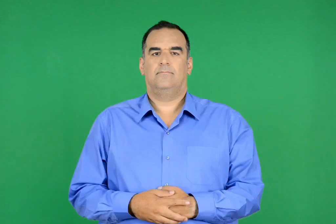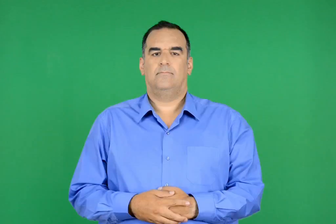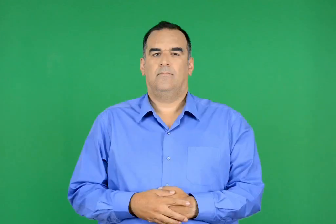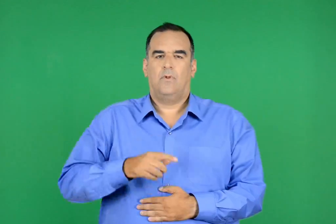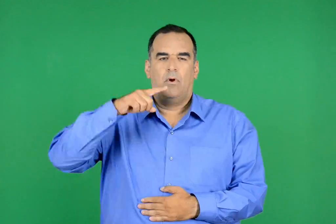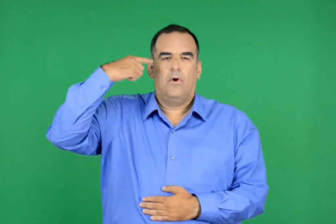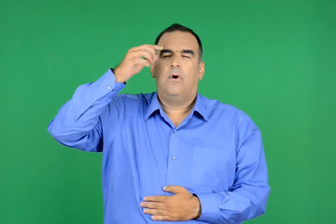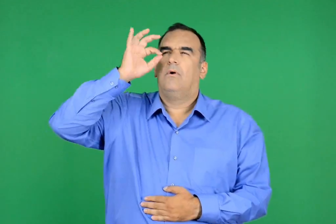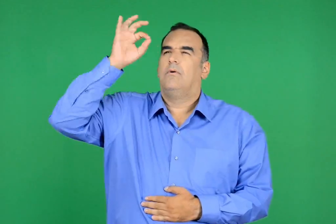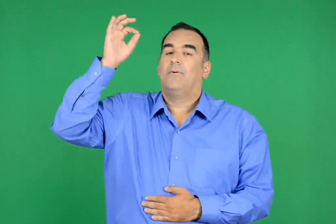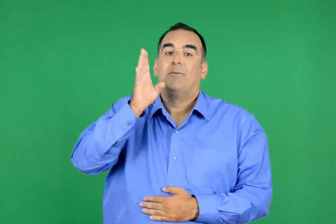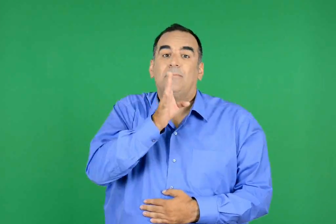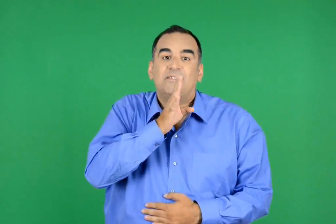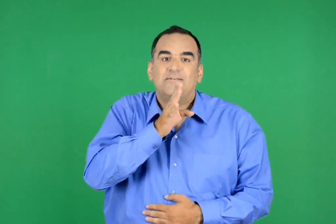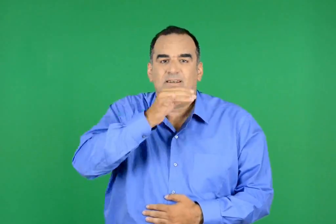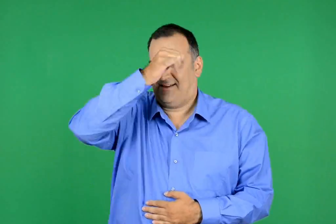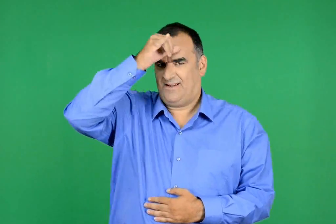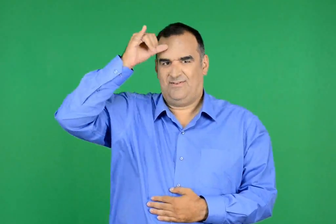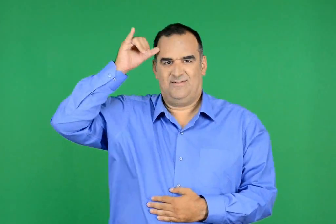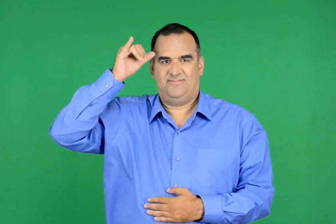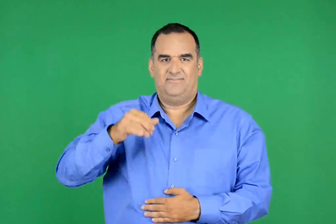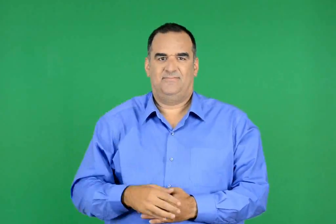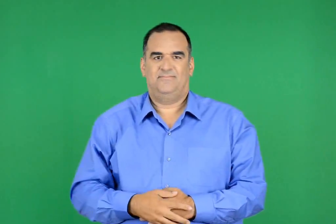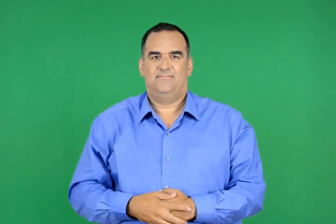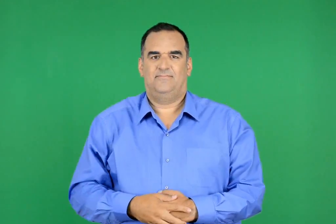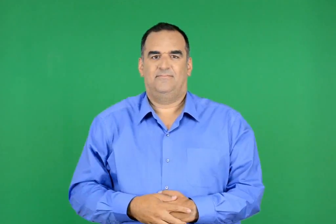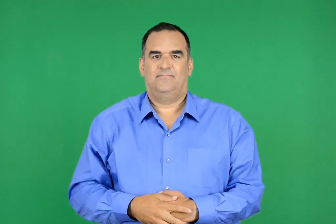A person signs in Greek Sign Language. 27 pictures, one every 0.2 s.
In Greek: όνειρο καλοκαιρινού µεσηµεριού
